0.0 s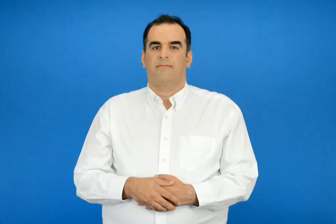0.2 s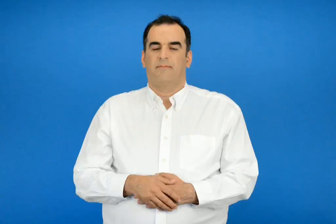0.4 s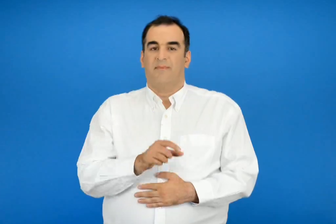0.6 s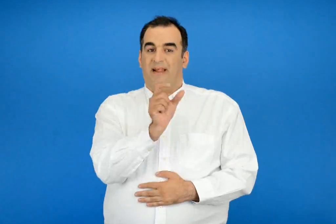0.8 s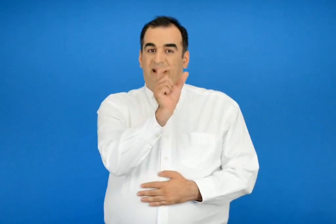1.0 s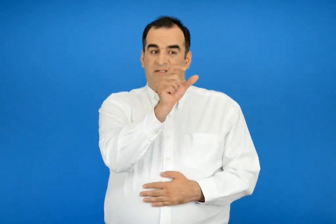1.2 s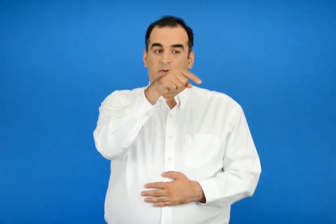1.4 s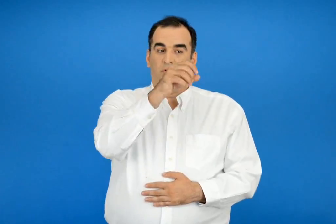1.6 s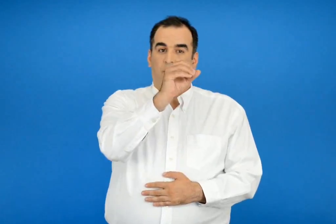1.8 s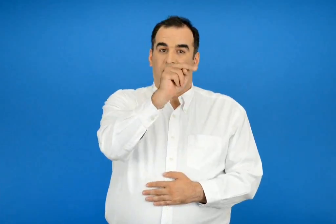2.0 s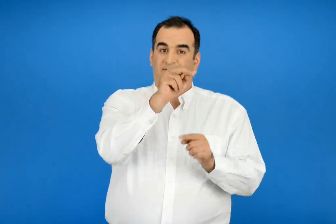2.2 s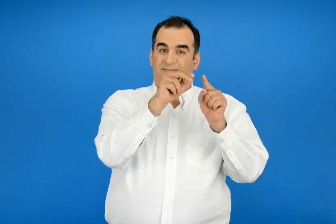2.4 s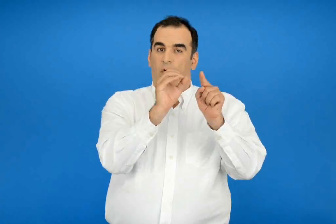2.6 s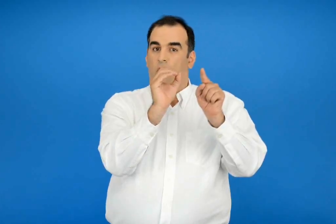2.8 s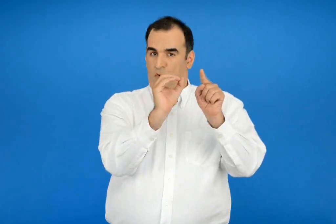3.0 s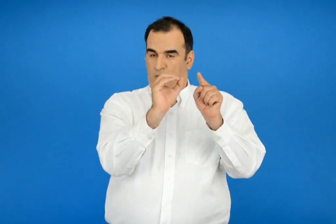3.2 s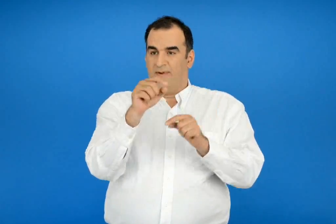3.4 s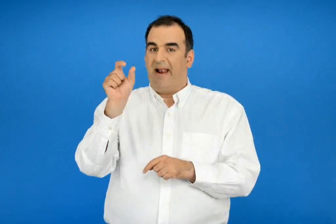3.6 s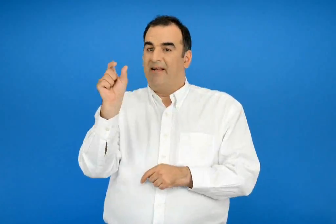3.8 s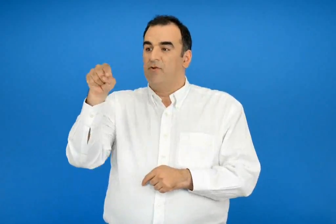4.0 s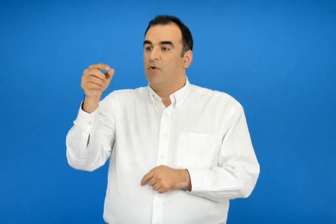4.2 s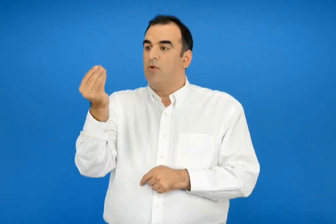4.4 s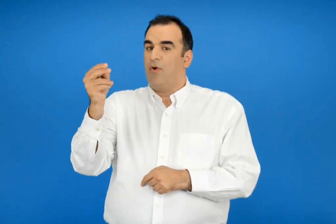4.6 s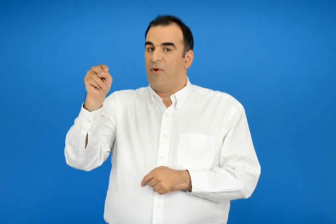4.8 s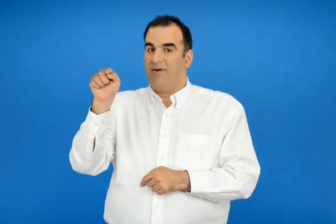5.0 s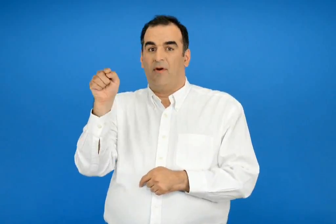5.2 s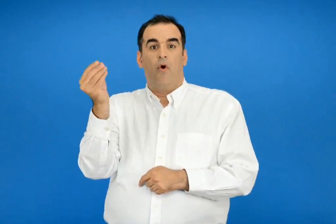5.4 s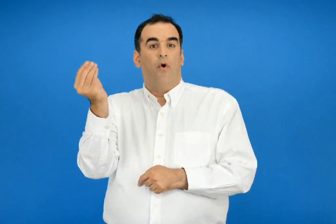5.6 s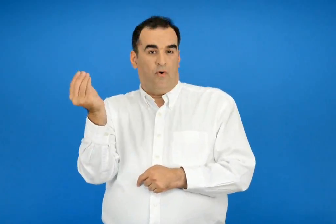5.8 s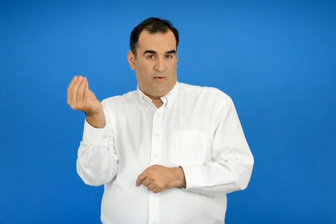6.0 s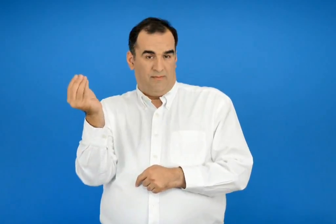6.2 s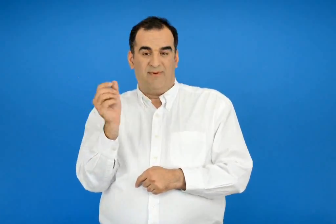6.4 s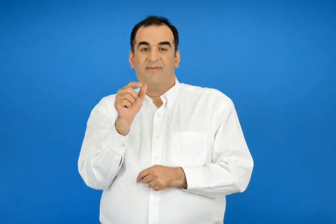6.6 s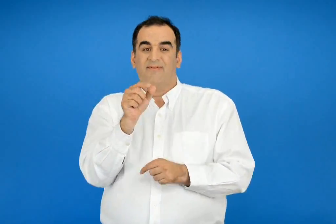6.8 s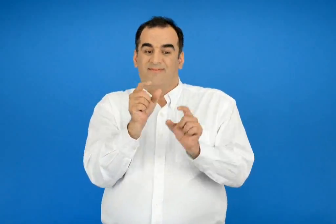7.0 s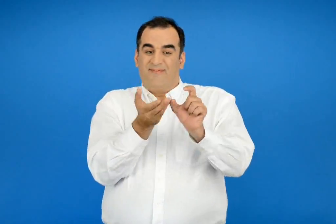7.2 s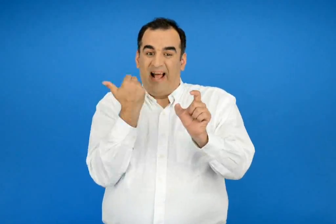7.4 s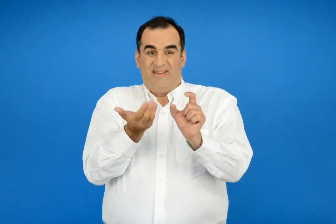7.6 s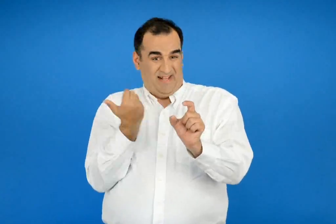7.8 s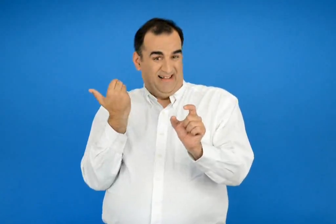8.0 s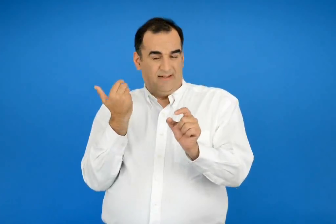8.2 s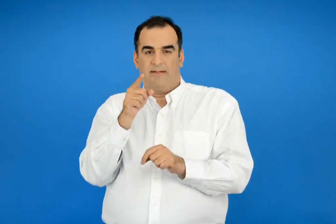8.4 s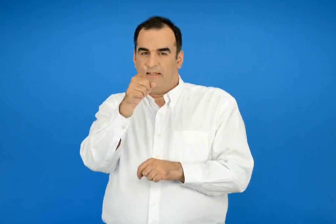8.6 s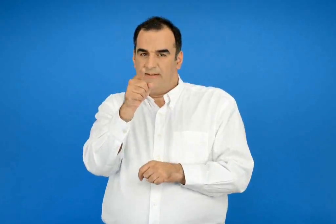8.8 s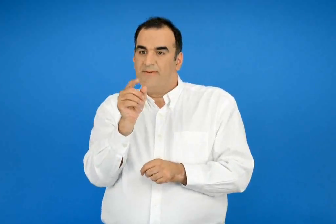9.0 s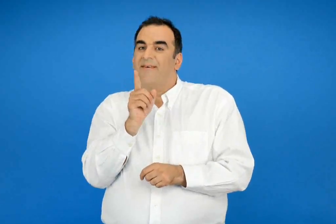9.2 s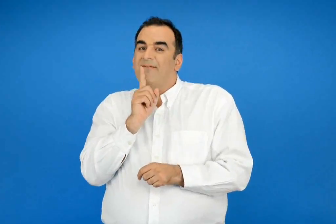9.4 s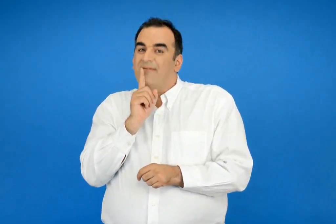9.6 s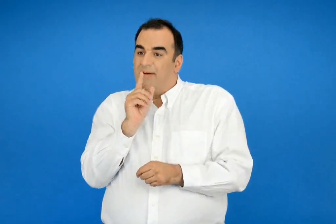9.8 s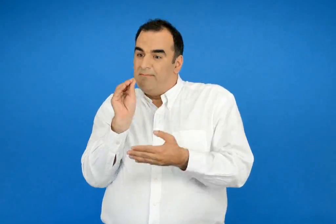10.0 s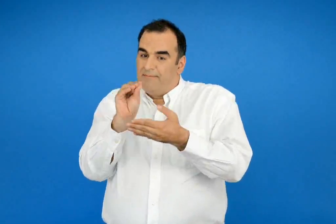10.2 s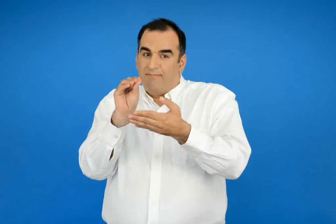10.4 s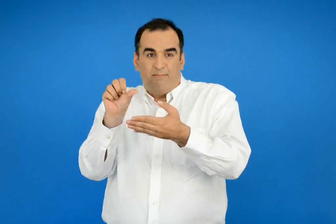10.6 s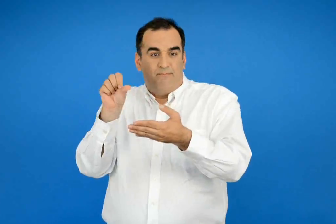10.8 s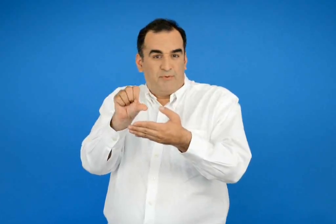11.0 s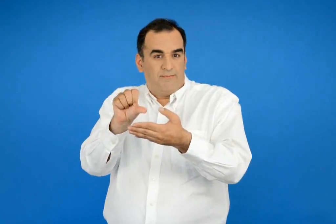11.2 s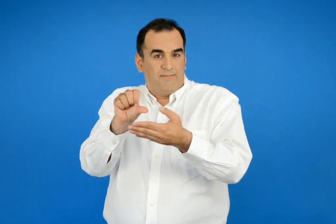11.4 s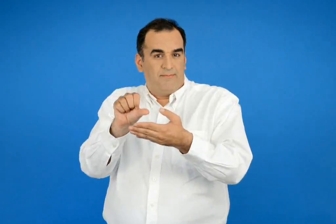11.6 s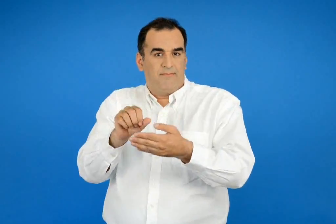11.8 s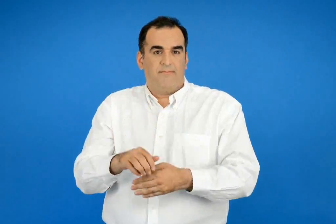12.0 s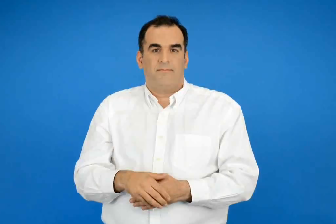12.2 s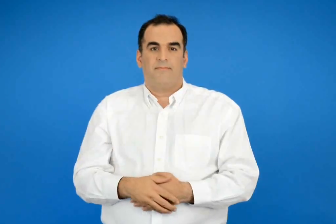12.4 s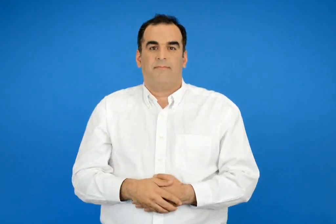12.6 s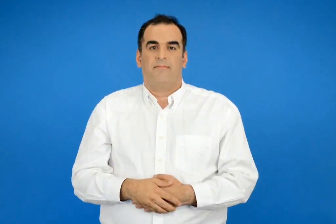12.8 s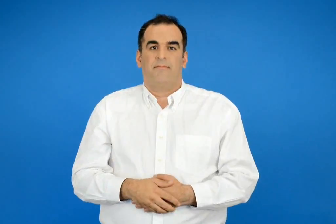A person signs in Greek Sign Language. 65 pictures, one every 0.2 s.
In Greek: οι λέξεις τον και των έφυγαν από τη θέση τους μπορείς να τις ξαναβάλεις εκεί που ήταν ;
